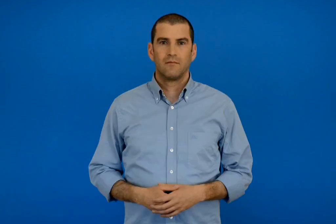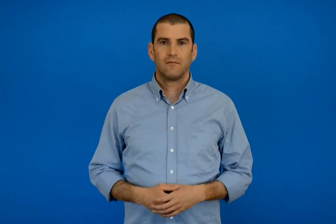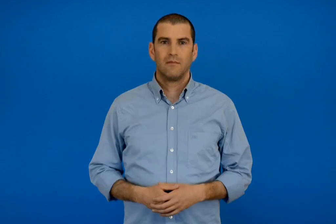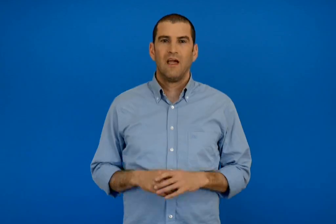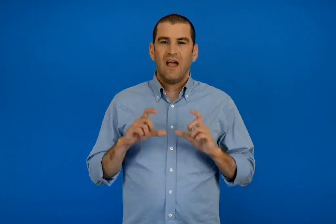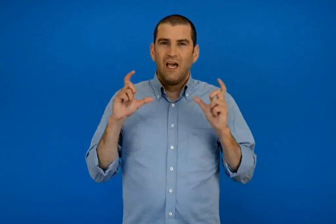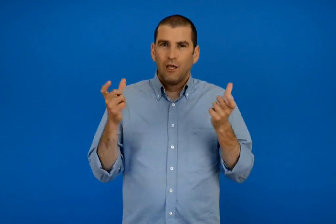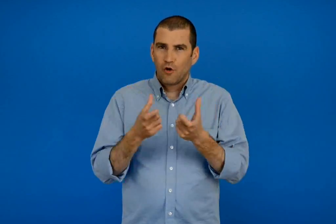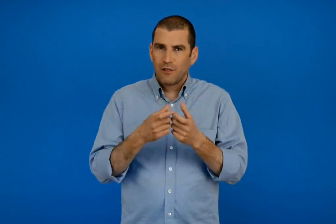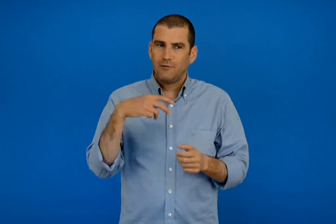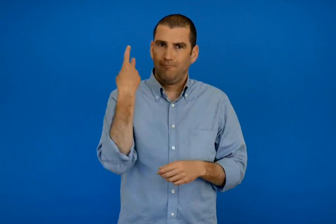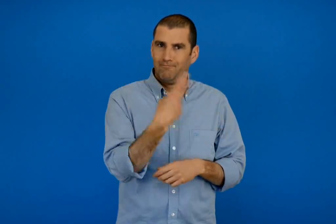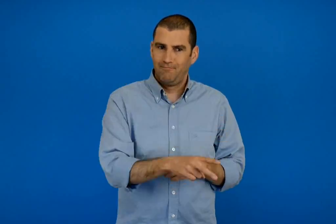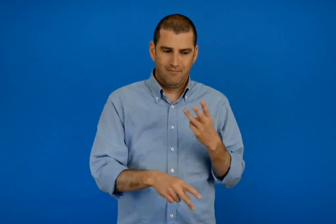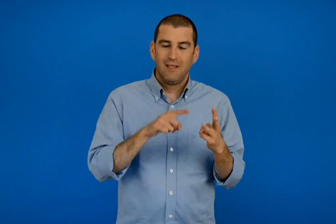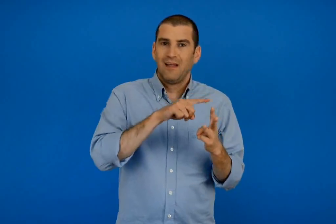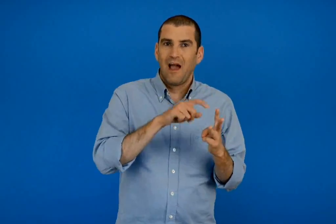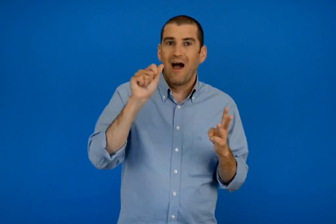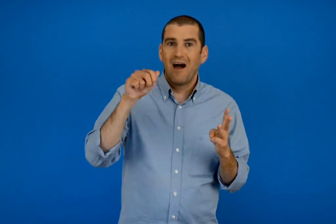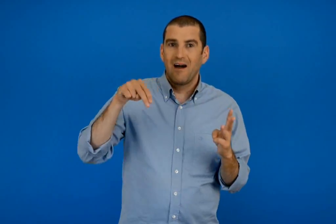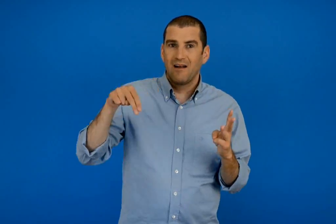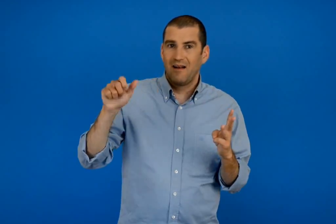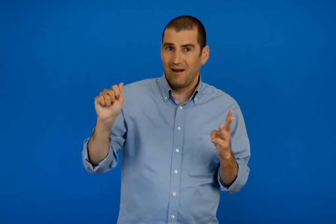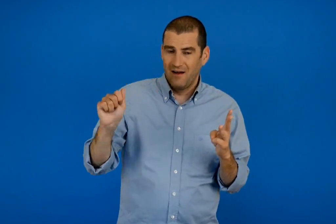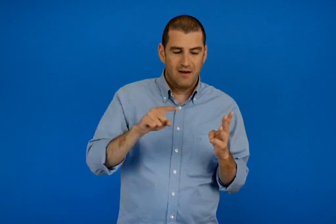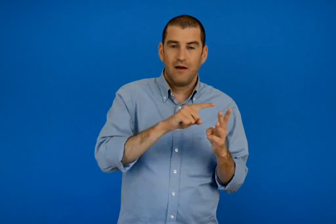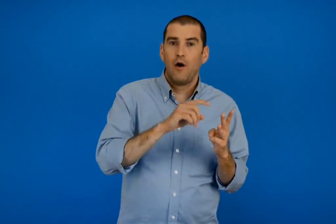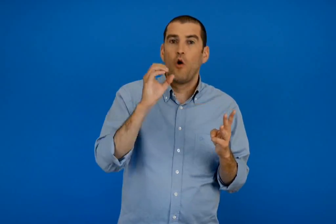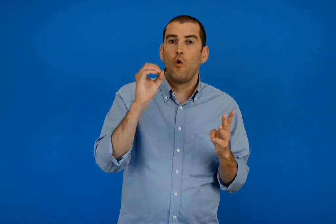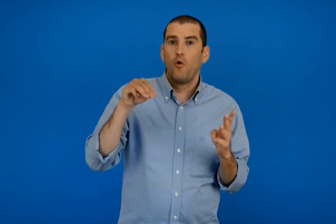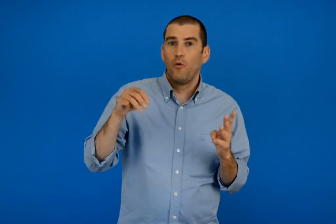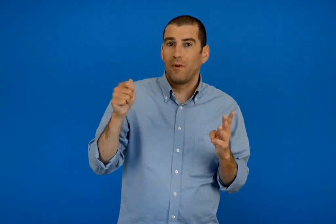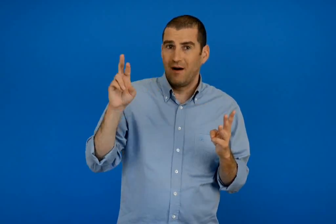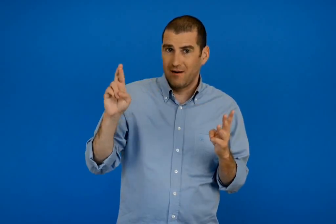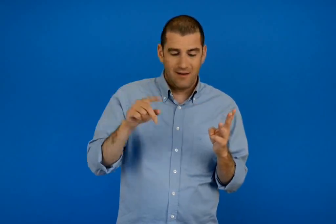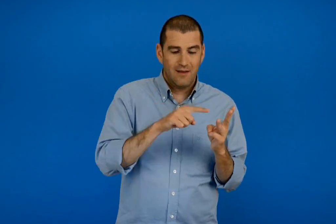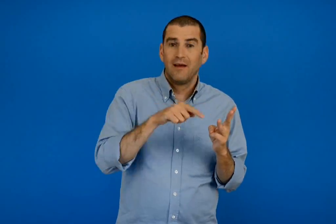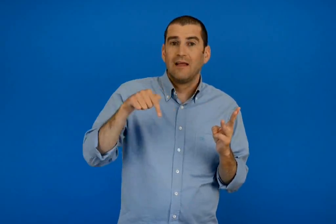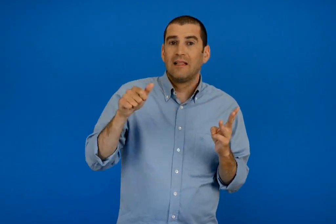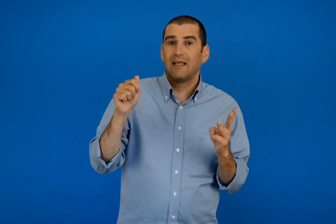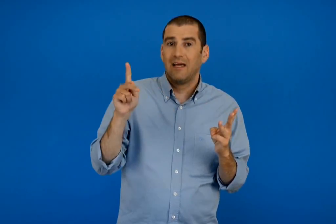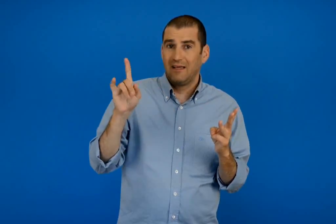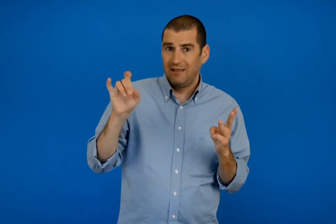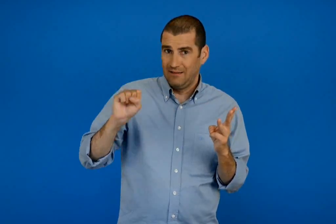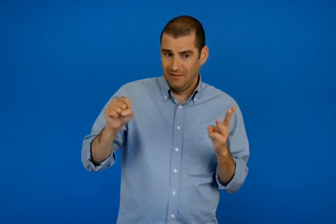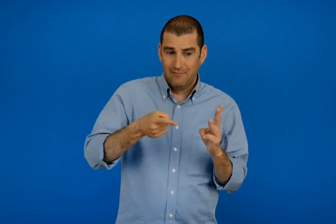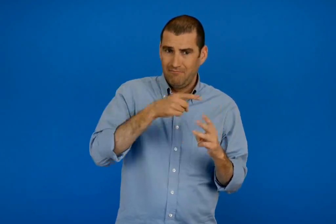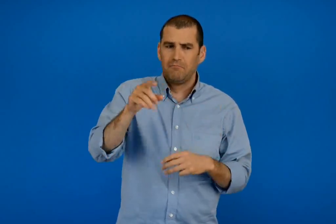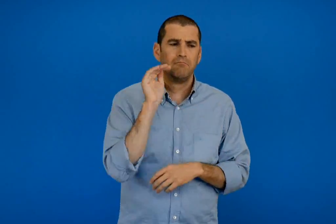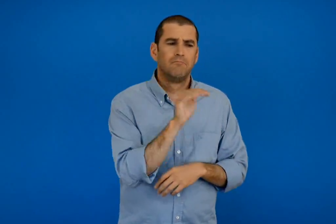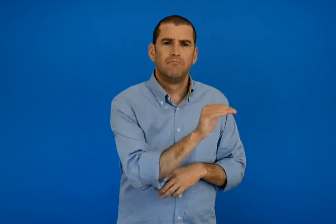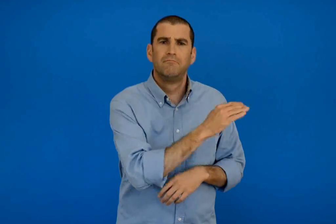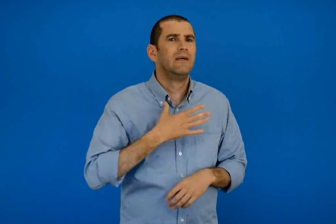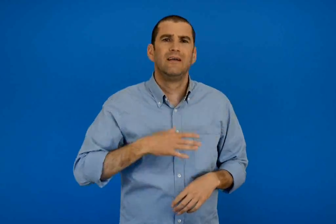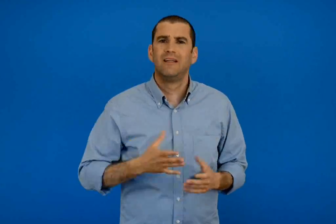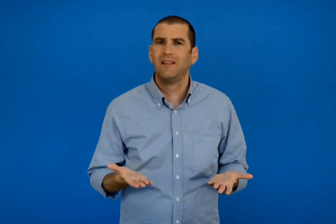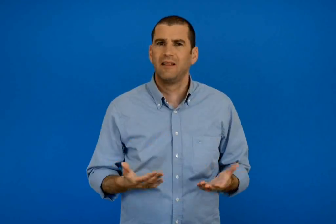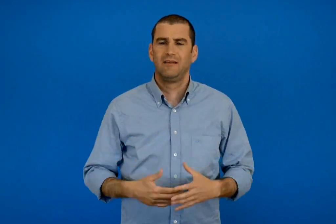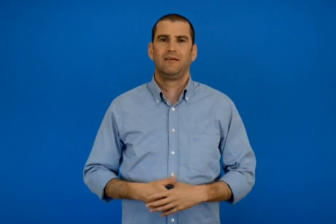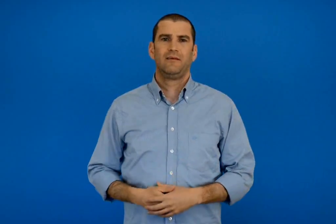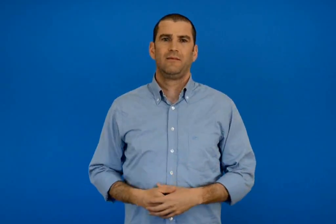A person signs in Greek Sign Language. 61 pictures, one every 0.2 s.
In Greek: τι θα ήθελες να ρωτήσεις την άννα τον ομαρ και τον τάκη για τις οικογένειες τους ;
